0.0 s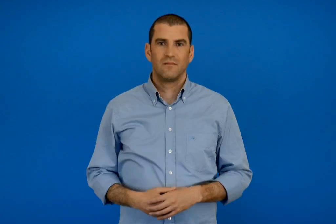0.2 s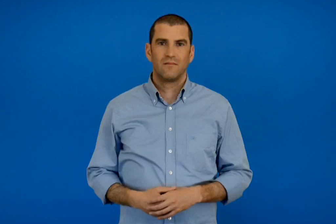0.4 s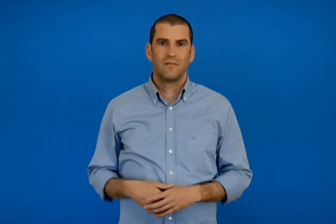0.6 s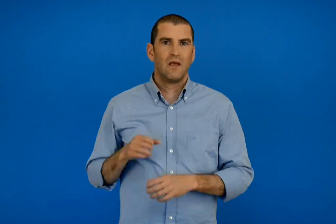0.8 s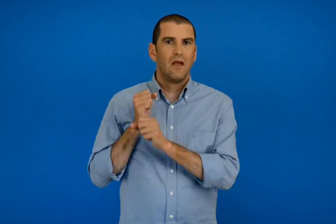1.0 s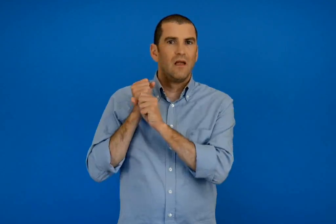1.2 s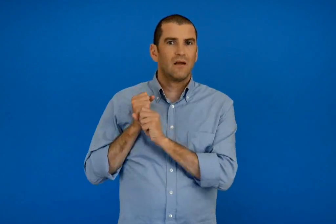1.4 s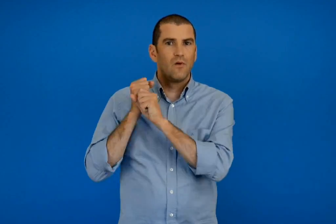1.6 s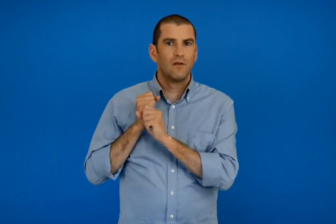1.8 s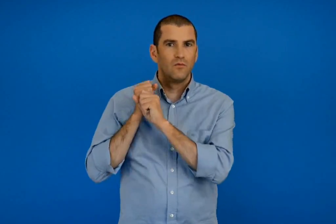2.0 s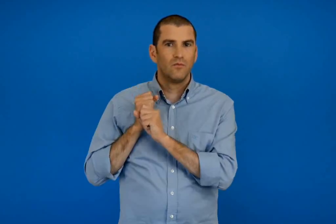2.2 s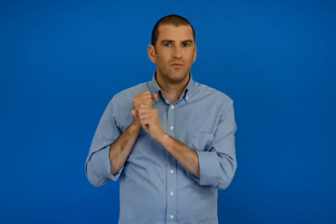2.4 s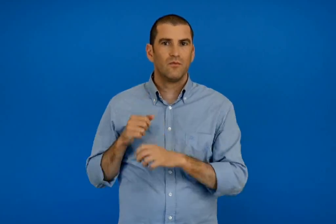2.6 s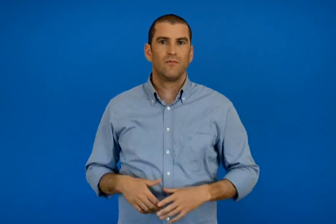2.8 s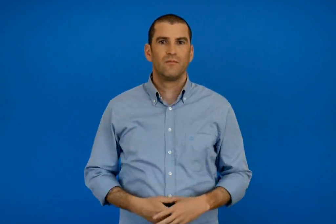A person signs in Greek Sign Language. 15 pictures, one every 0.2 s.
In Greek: ιανουάριος
